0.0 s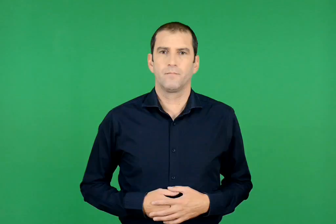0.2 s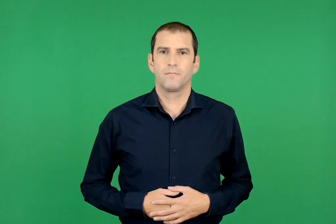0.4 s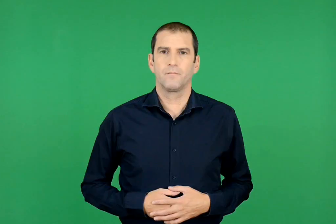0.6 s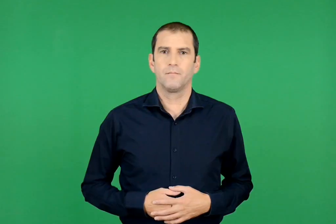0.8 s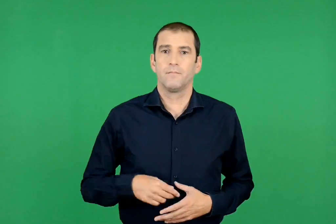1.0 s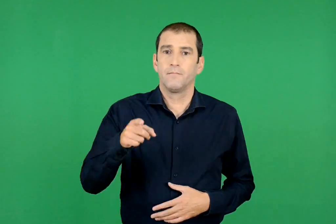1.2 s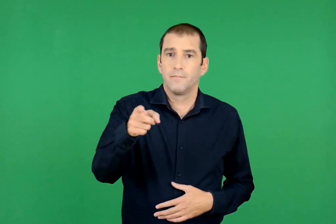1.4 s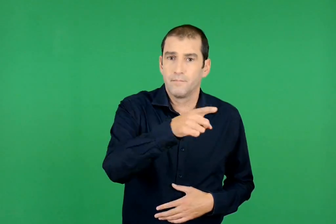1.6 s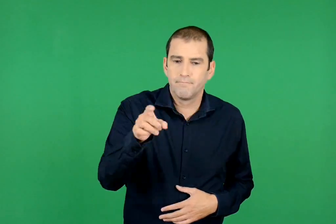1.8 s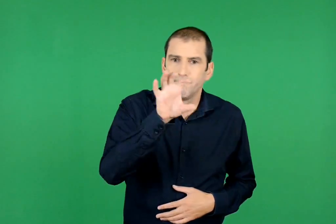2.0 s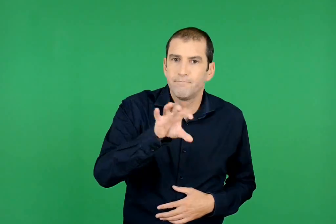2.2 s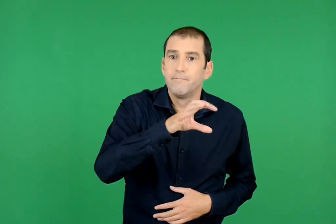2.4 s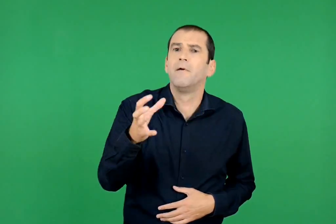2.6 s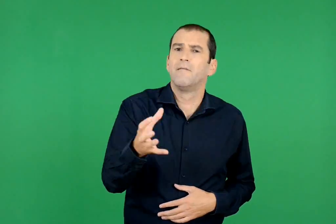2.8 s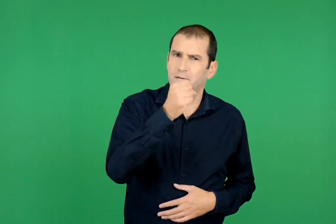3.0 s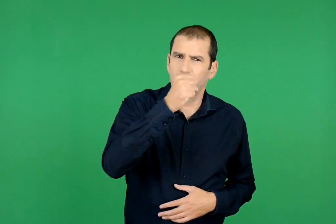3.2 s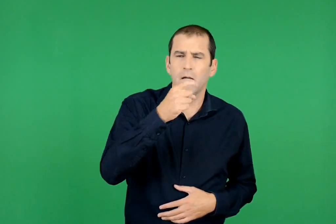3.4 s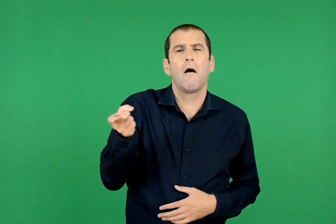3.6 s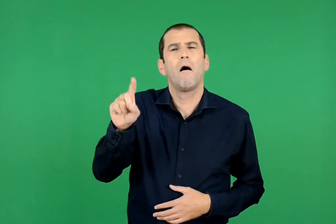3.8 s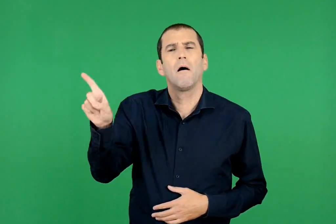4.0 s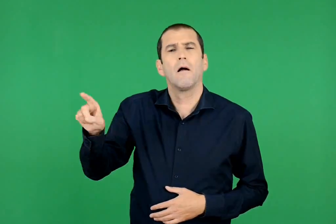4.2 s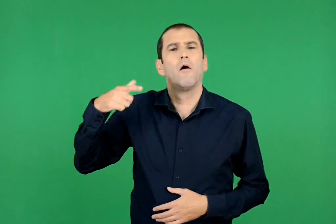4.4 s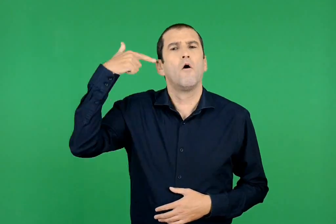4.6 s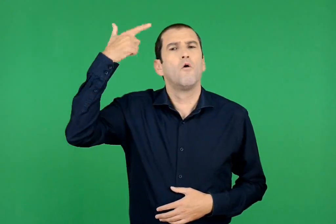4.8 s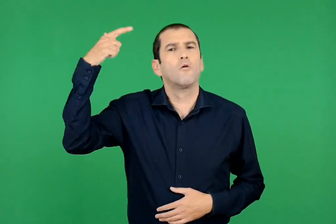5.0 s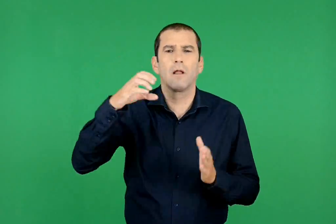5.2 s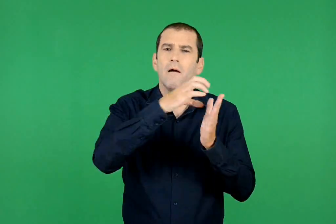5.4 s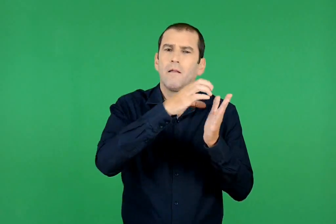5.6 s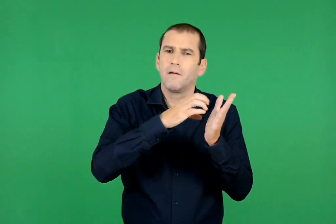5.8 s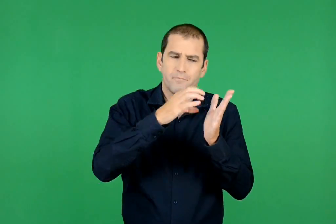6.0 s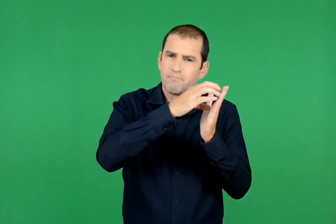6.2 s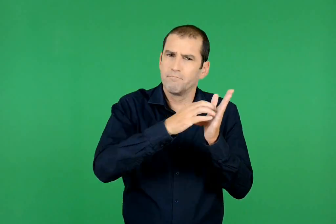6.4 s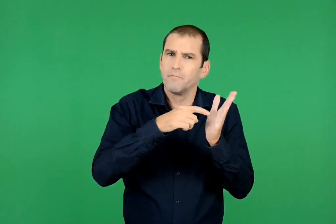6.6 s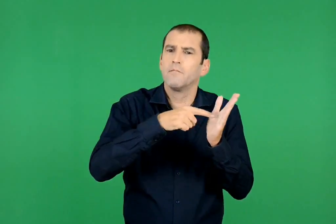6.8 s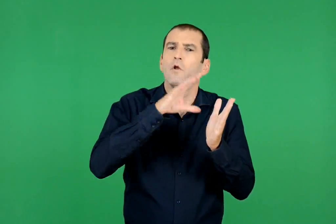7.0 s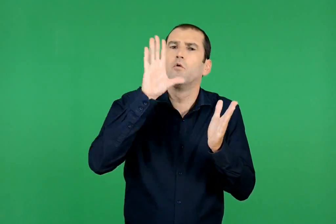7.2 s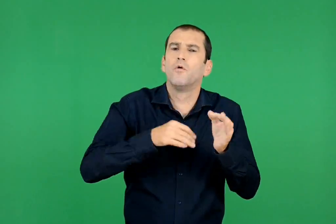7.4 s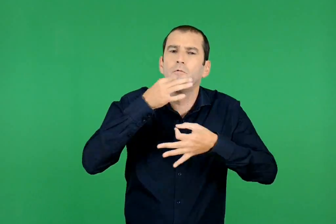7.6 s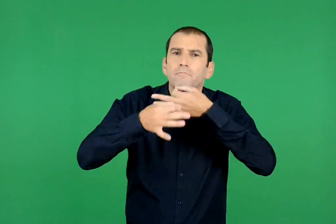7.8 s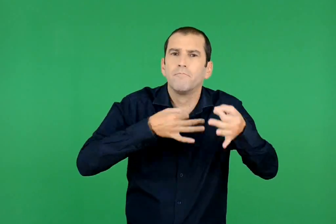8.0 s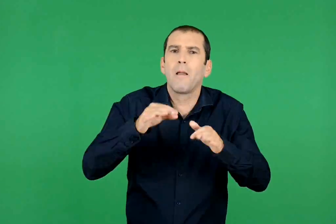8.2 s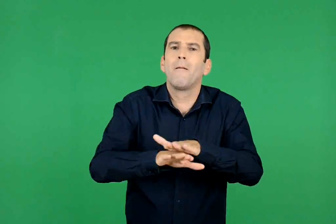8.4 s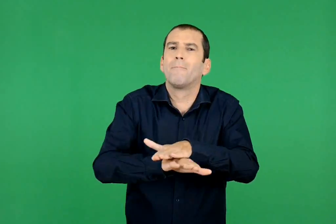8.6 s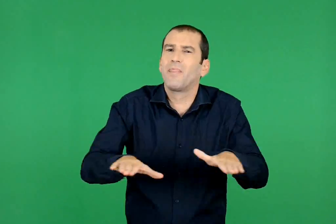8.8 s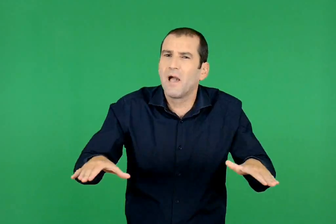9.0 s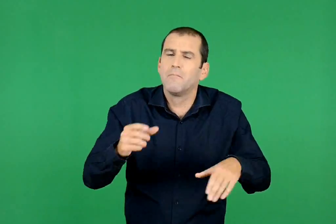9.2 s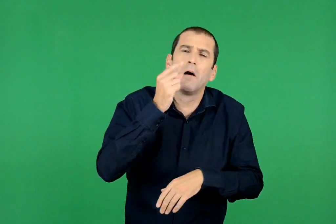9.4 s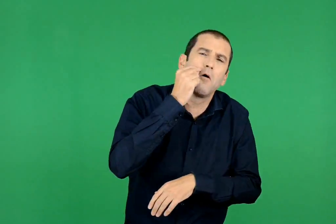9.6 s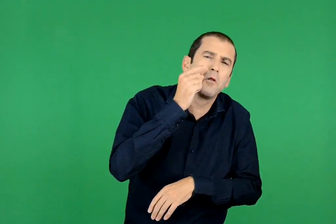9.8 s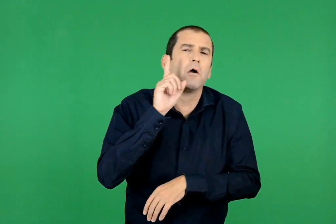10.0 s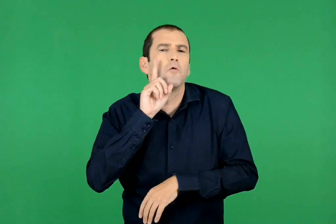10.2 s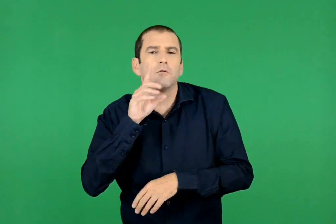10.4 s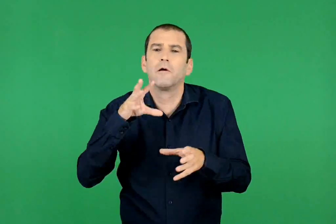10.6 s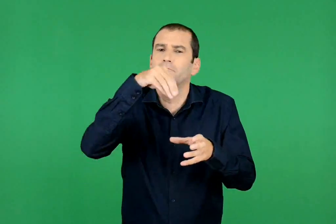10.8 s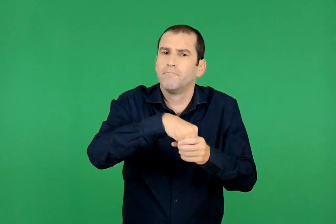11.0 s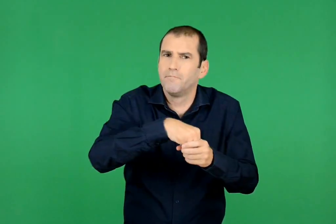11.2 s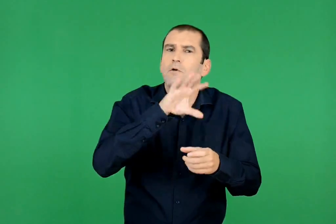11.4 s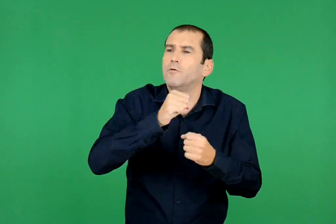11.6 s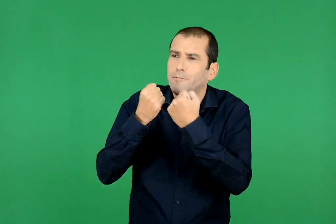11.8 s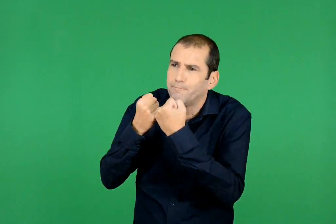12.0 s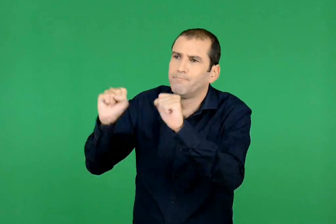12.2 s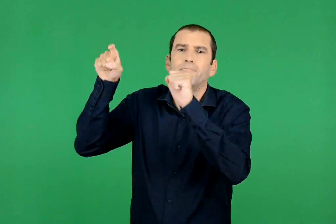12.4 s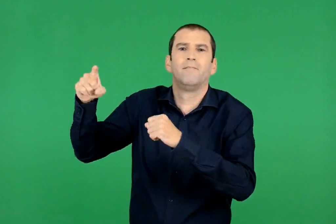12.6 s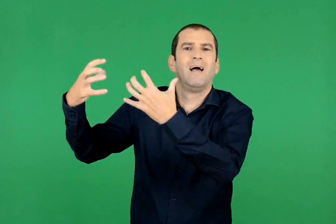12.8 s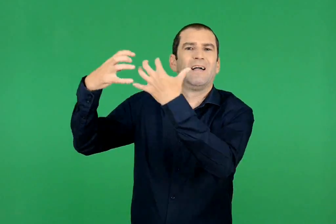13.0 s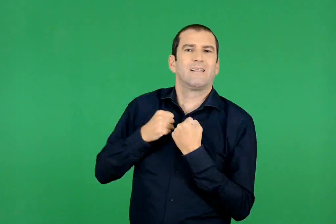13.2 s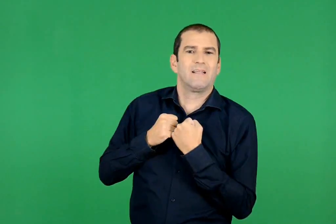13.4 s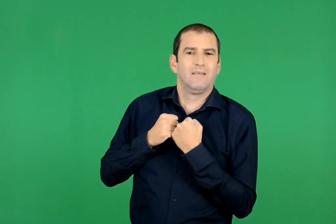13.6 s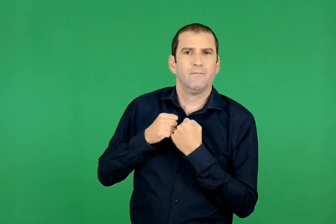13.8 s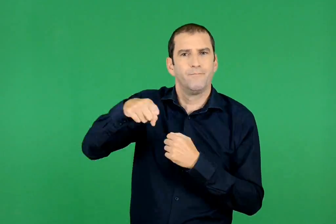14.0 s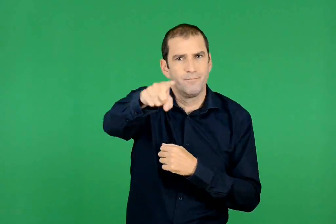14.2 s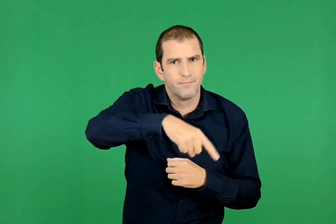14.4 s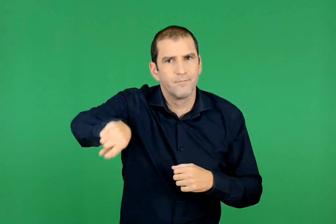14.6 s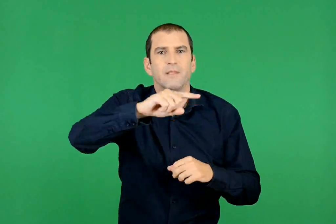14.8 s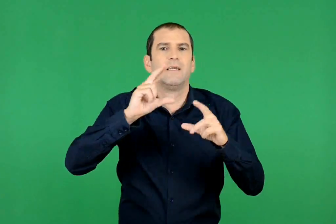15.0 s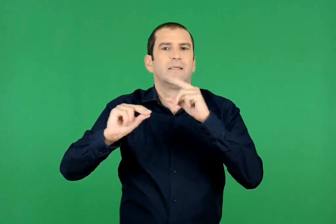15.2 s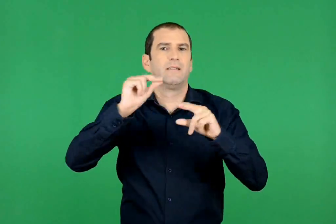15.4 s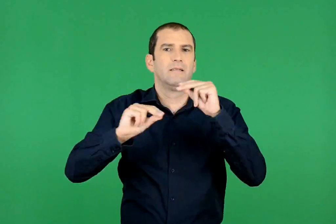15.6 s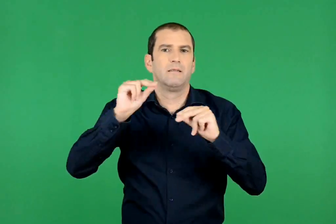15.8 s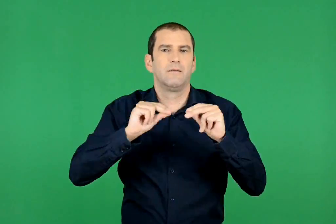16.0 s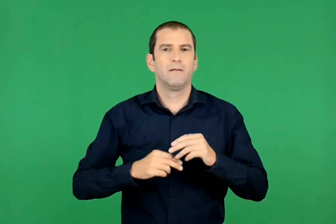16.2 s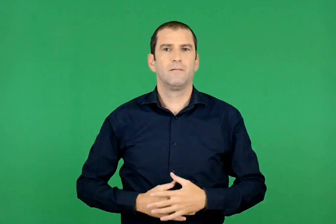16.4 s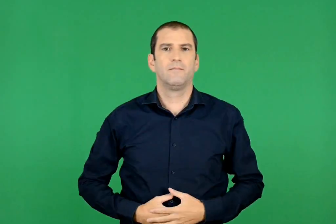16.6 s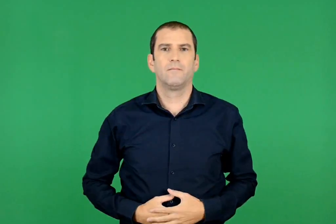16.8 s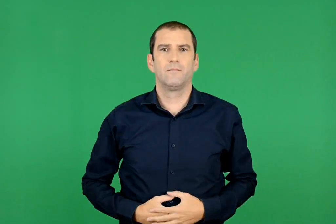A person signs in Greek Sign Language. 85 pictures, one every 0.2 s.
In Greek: αφού βρείτε από άλλα λογοτεχνικά έργα αποσπάσματα που να αφηγούνται τη συμμετοχή των παιδιών , αγοριών και κοριτσιών , στον αγώνα κατά των κατακτητών , συζητήστε για αυτά
